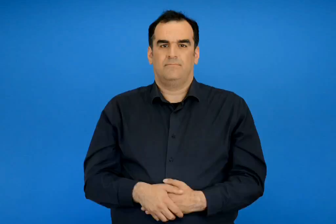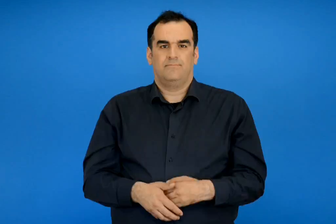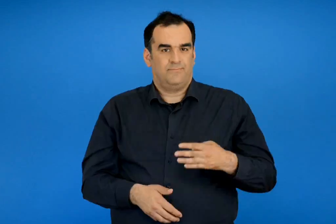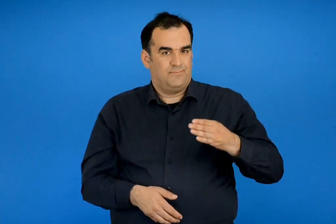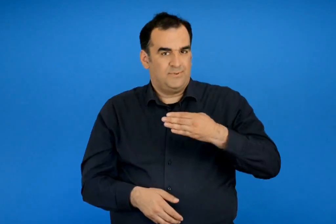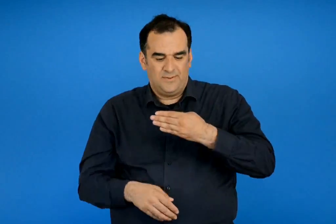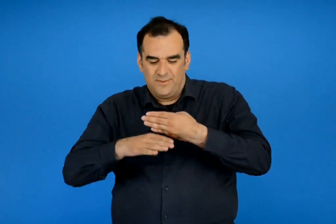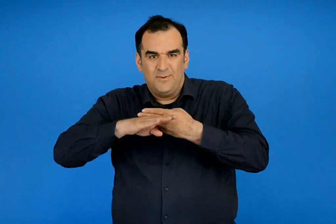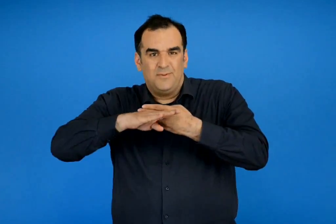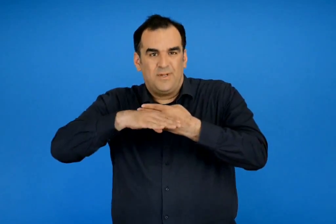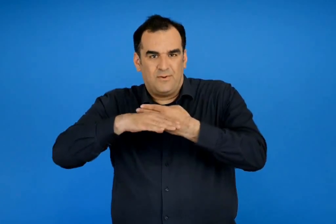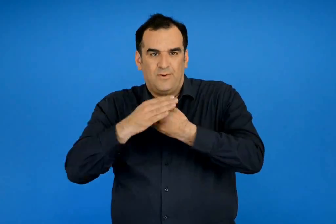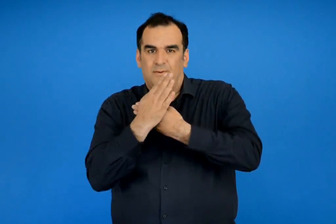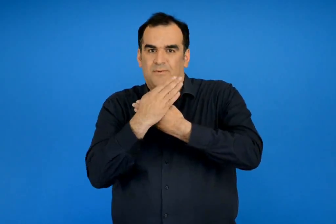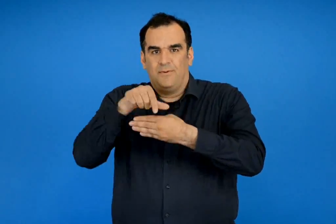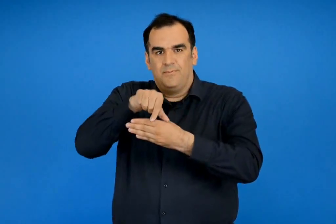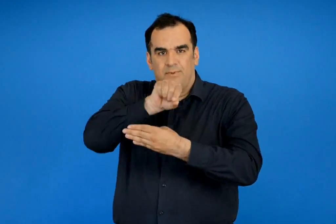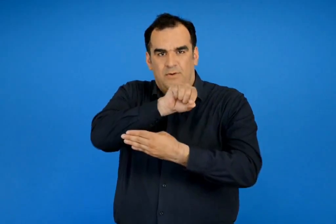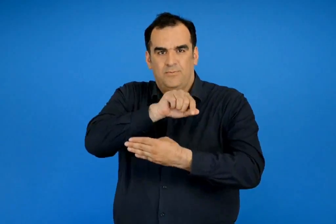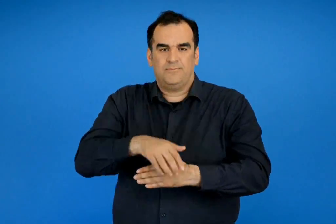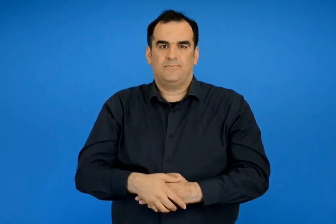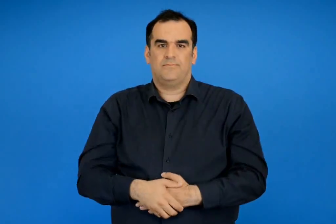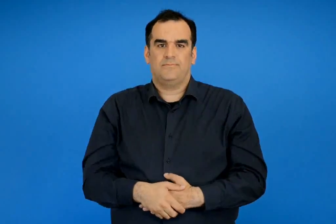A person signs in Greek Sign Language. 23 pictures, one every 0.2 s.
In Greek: πτερύγιο
